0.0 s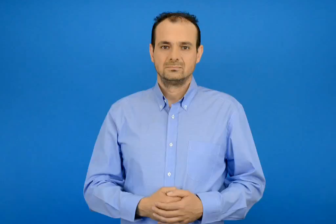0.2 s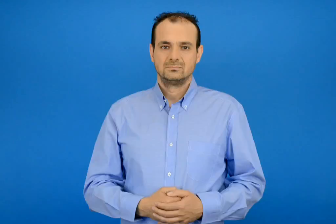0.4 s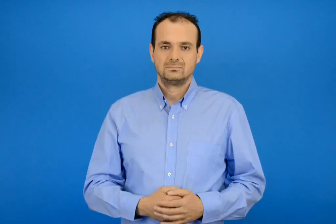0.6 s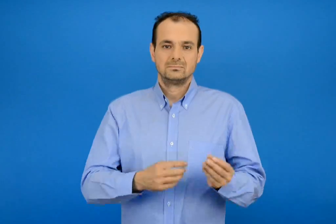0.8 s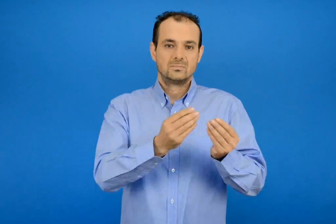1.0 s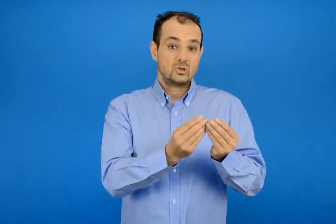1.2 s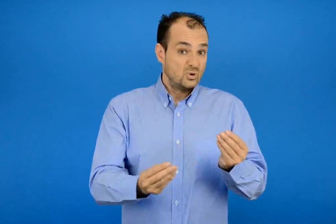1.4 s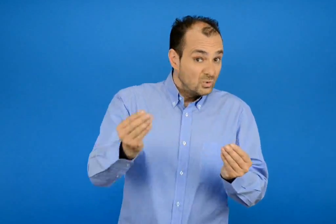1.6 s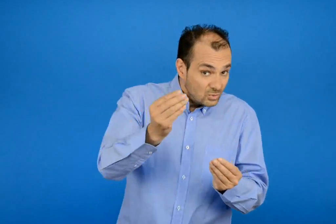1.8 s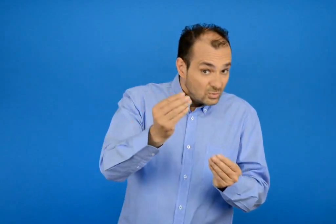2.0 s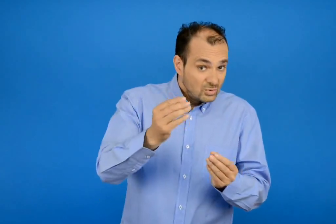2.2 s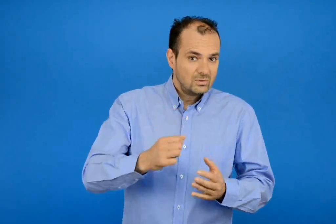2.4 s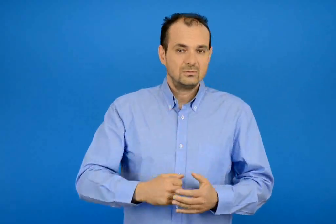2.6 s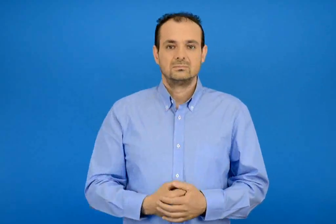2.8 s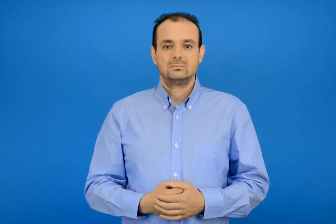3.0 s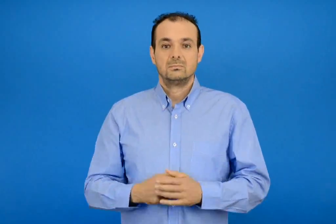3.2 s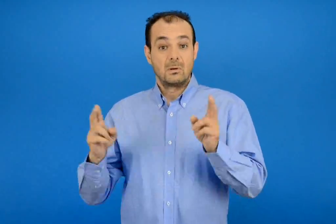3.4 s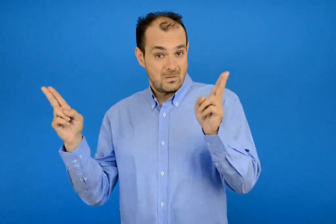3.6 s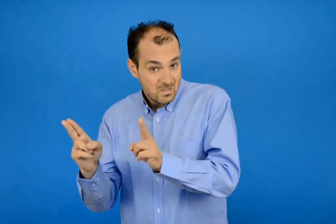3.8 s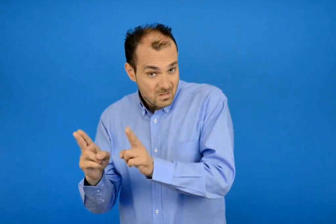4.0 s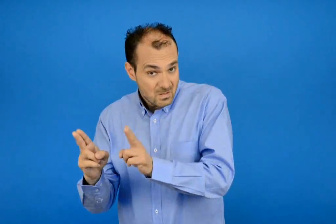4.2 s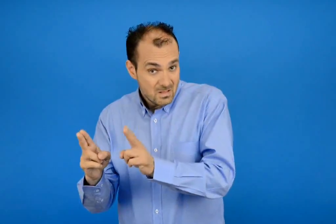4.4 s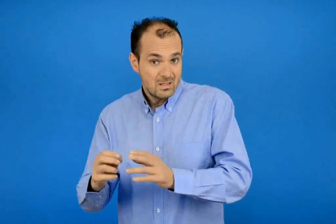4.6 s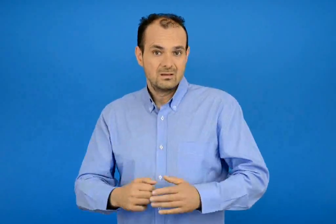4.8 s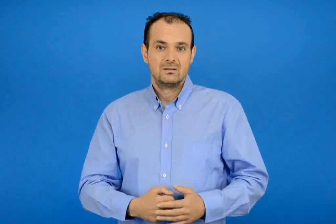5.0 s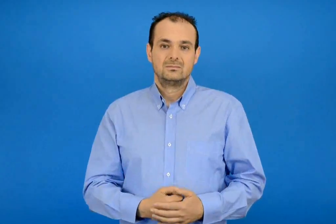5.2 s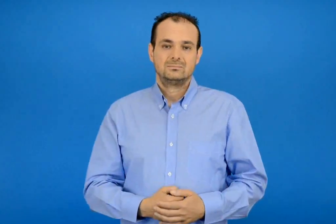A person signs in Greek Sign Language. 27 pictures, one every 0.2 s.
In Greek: είναι περισσότερα ; είναι λιγότερα ;
